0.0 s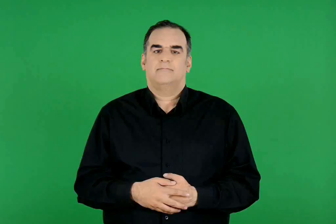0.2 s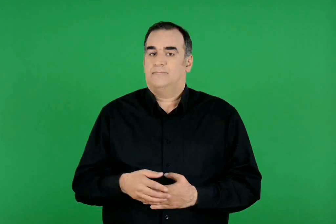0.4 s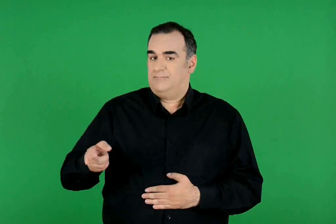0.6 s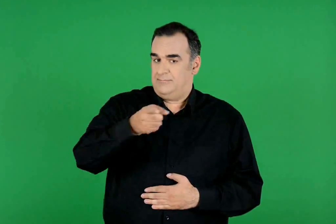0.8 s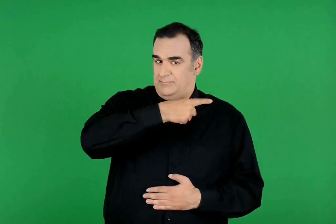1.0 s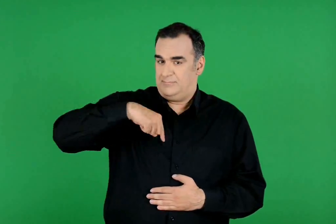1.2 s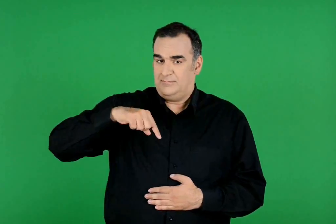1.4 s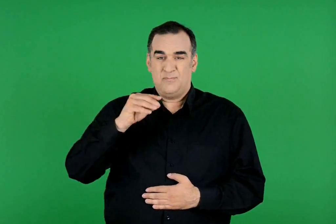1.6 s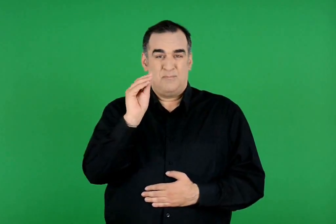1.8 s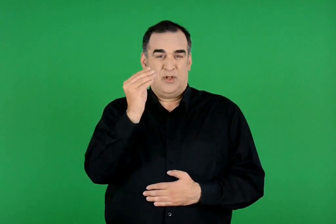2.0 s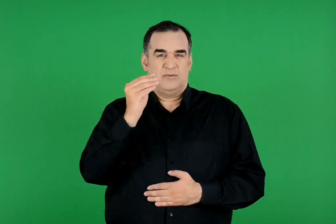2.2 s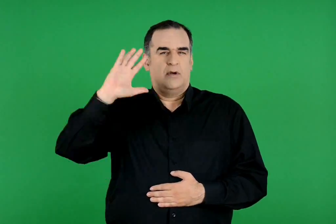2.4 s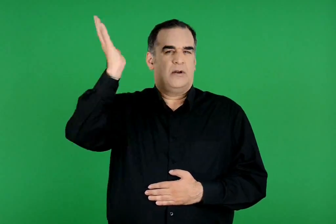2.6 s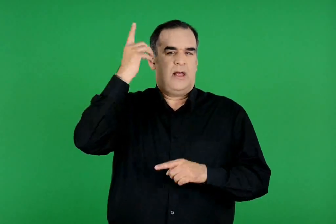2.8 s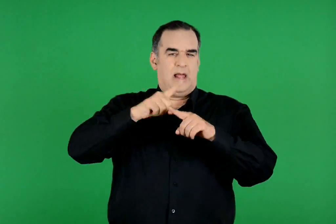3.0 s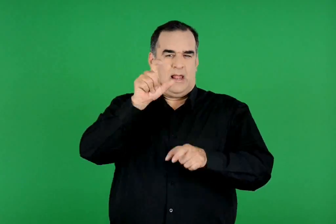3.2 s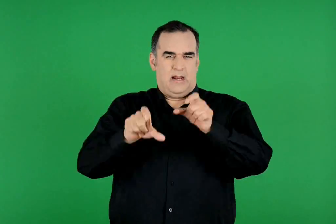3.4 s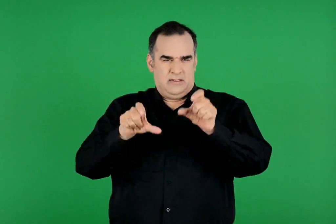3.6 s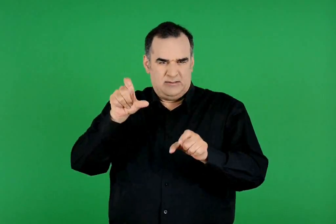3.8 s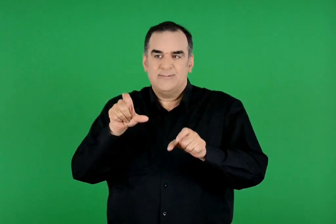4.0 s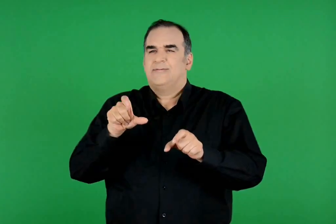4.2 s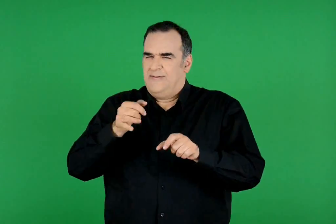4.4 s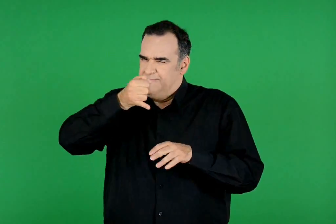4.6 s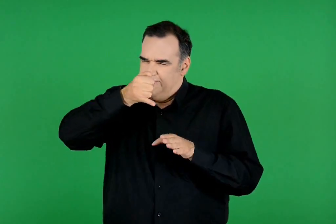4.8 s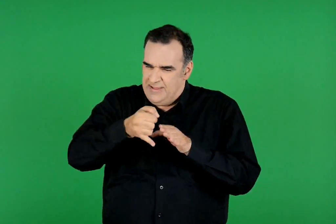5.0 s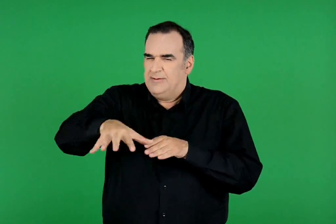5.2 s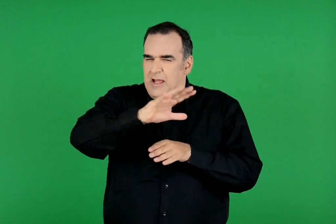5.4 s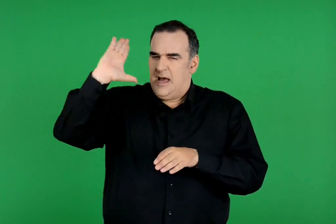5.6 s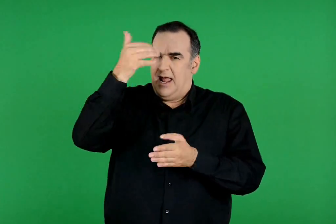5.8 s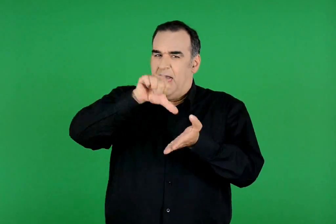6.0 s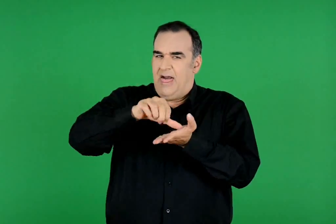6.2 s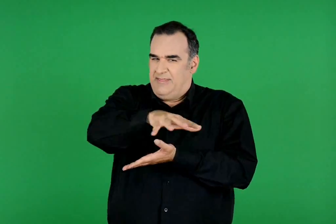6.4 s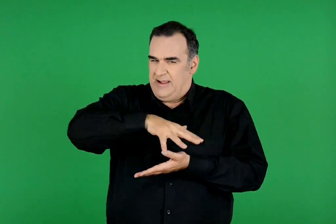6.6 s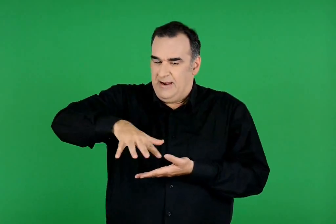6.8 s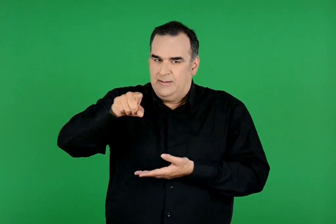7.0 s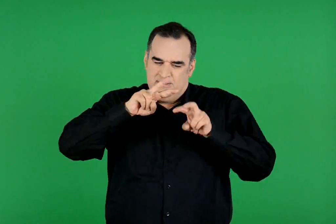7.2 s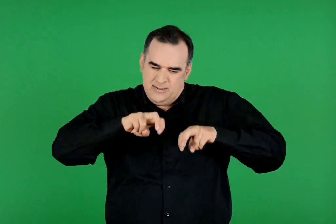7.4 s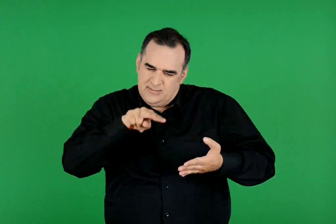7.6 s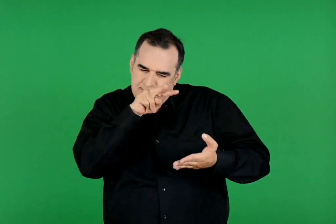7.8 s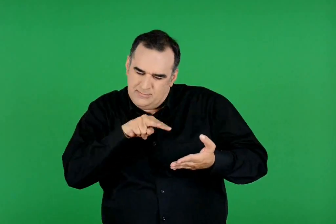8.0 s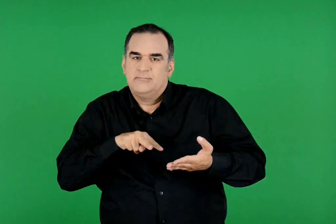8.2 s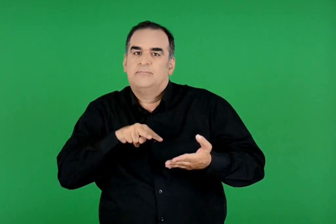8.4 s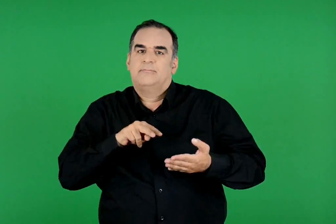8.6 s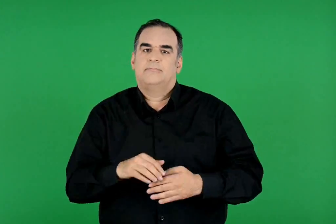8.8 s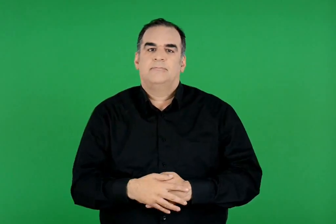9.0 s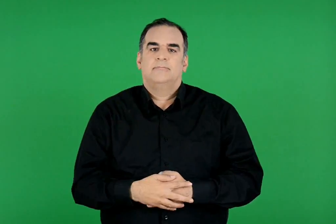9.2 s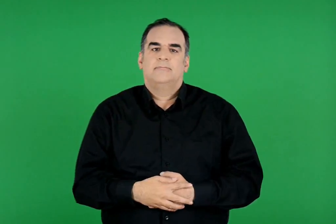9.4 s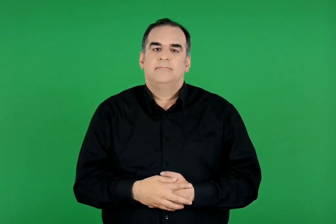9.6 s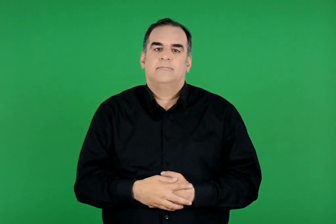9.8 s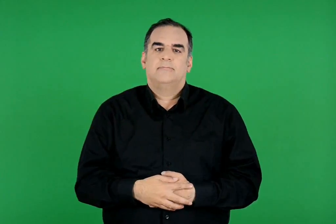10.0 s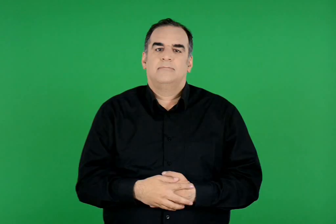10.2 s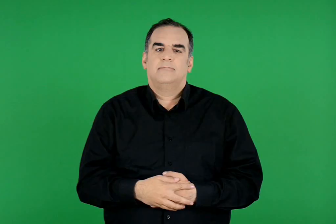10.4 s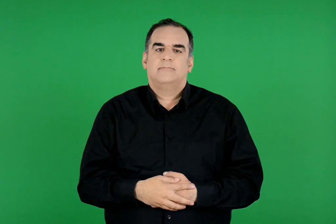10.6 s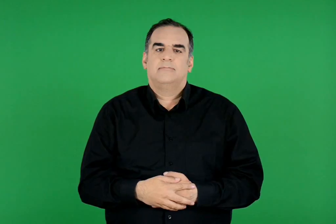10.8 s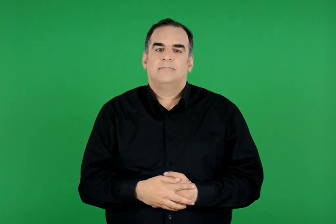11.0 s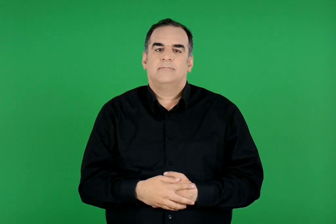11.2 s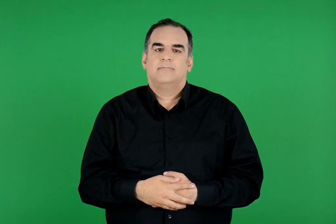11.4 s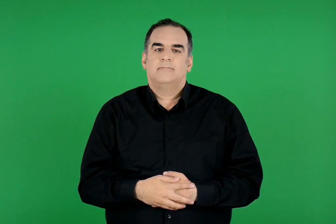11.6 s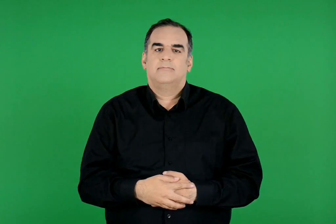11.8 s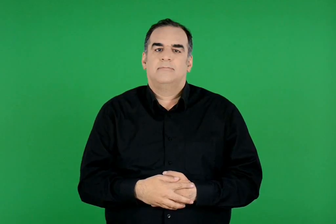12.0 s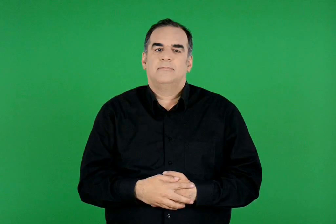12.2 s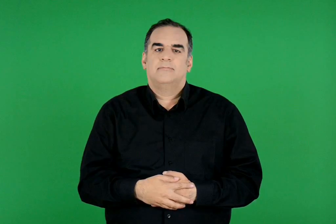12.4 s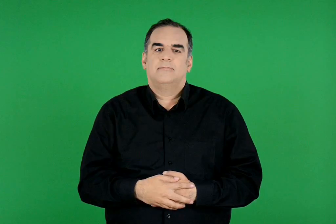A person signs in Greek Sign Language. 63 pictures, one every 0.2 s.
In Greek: ελάτε να μελετήσουμε όσα αποτελούν τον πολιτισμό των αρχαίων ελλήνων και , κυρίως , των αρχαίων αθηναίων
